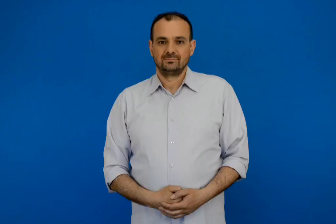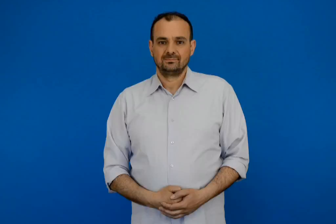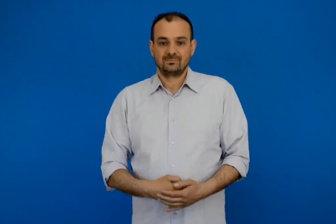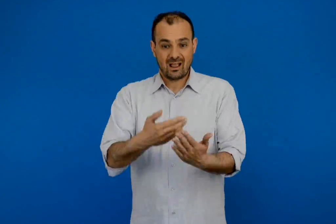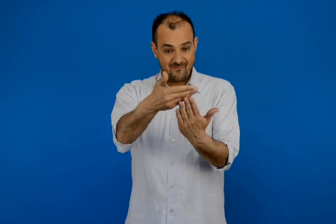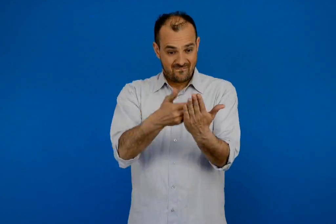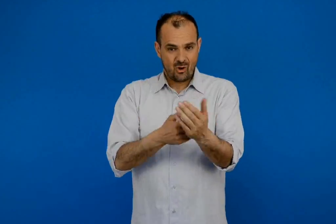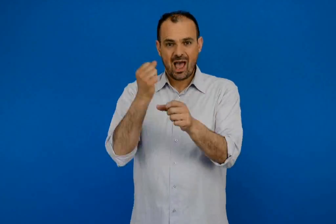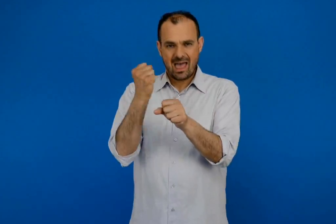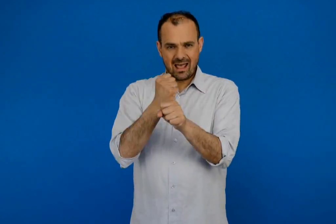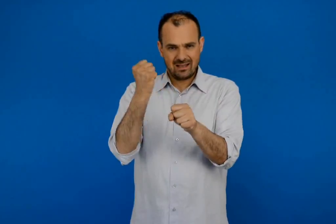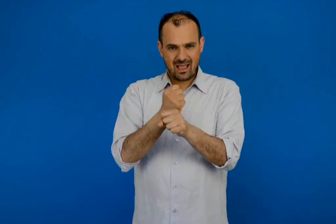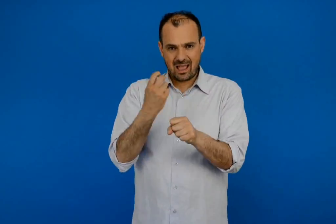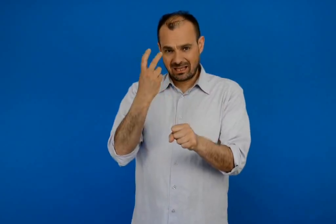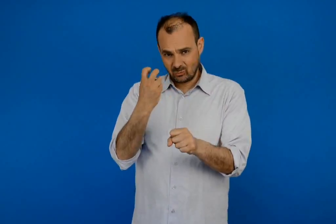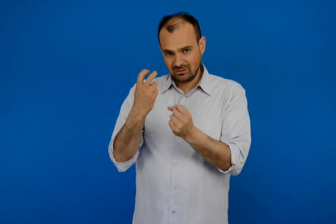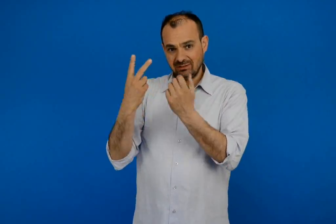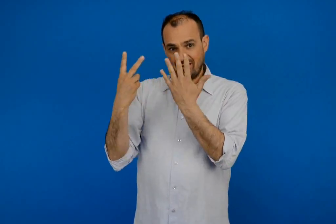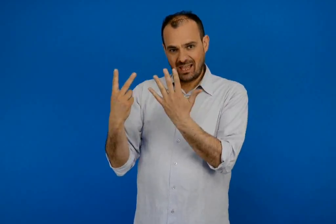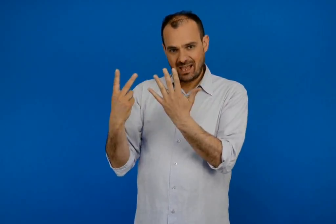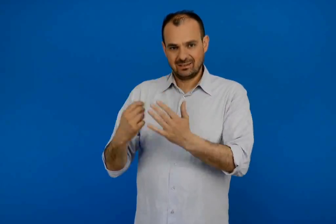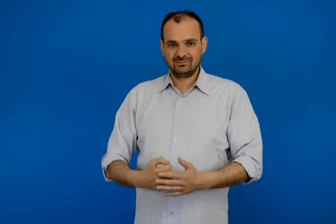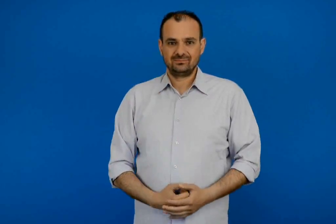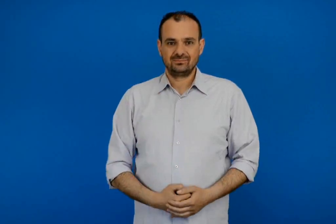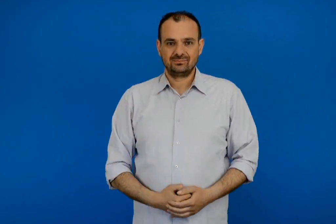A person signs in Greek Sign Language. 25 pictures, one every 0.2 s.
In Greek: φύλλο εργασίας 27
